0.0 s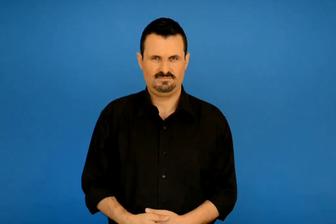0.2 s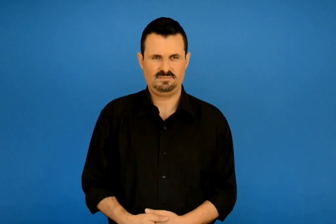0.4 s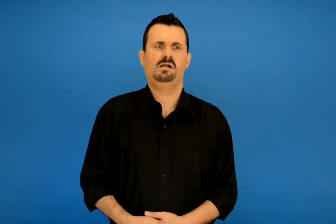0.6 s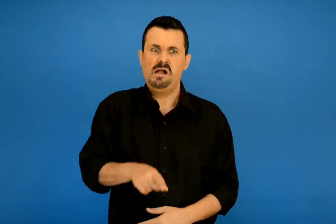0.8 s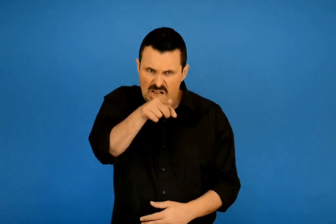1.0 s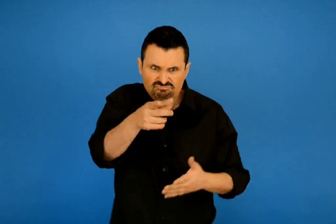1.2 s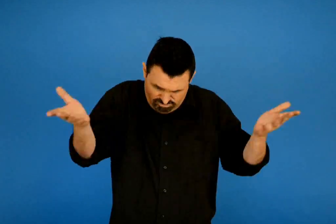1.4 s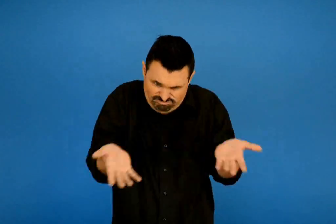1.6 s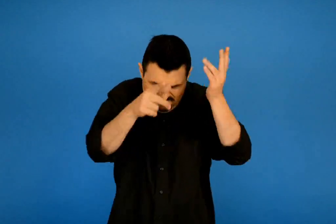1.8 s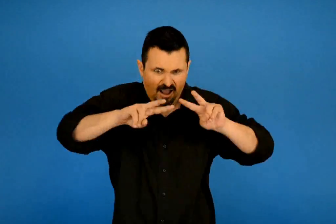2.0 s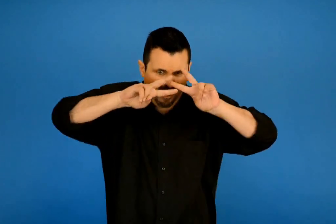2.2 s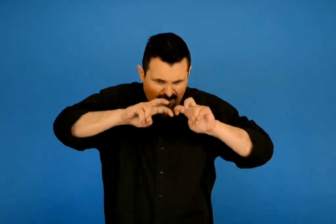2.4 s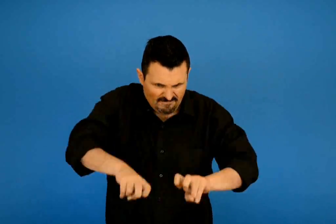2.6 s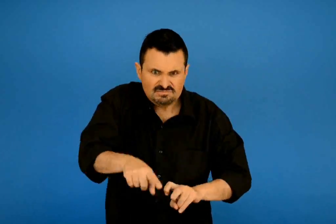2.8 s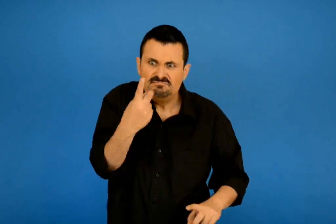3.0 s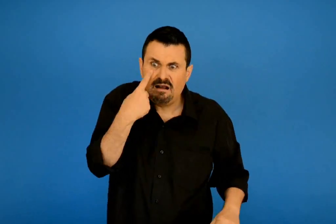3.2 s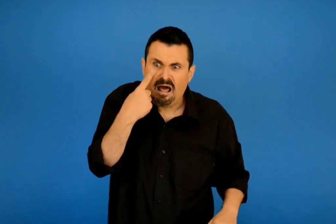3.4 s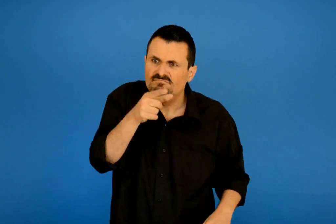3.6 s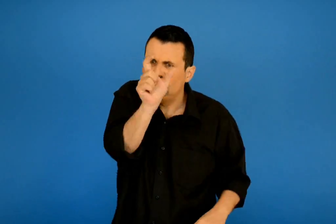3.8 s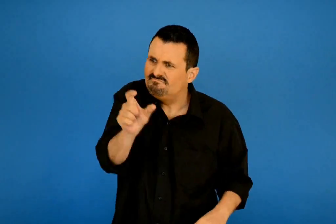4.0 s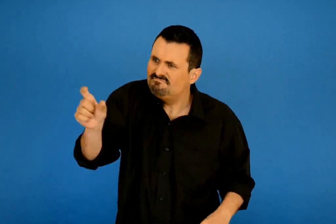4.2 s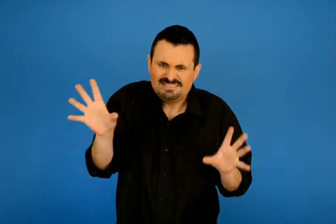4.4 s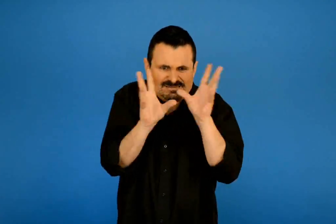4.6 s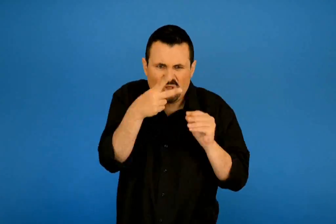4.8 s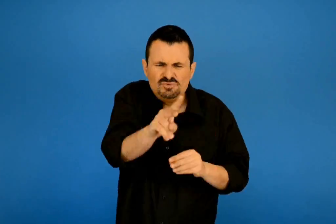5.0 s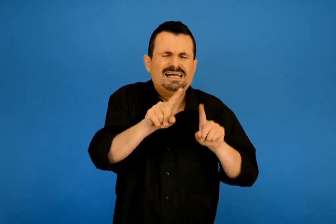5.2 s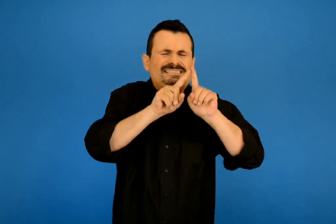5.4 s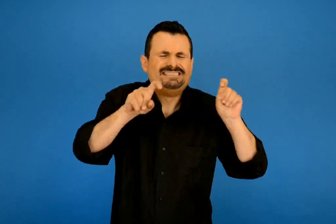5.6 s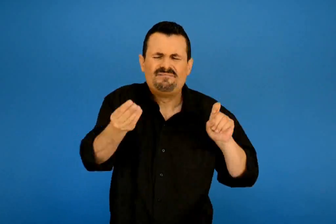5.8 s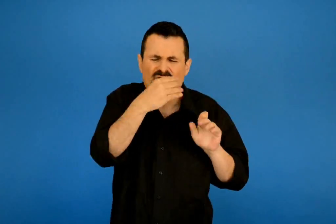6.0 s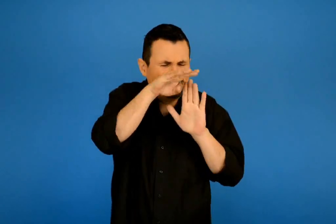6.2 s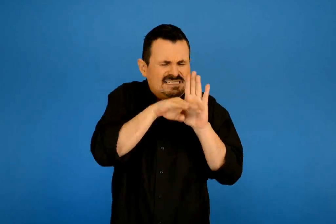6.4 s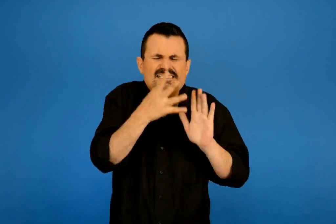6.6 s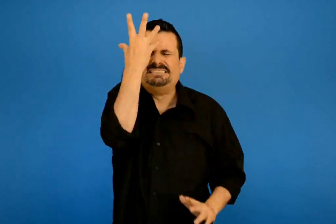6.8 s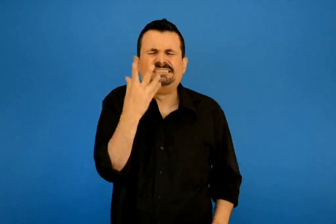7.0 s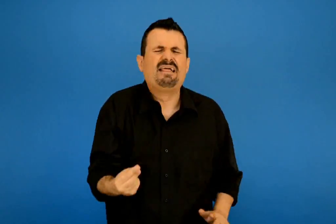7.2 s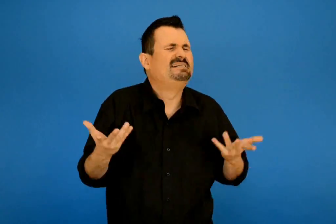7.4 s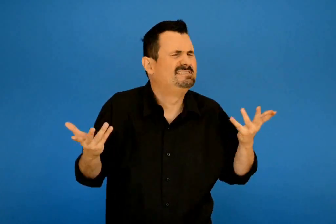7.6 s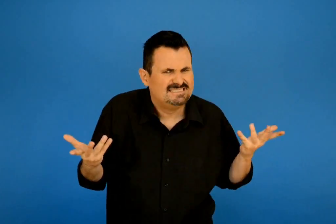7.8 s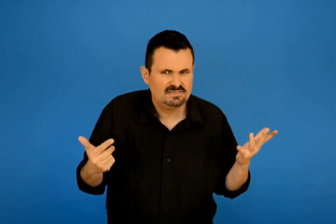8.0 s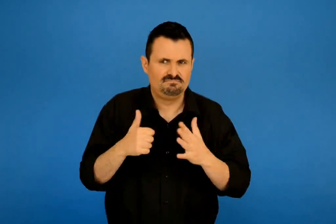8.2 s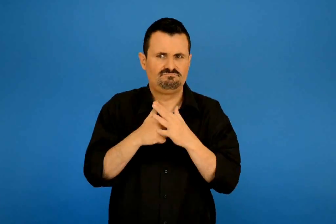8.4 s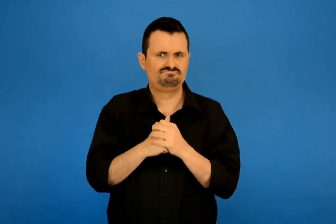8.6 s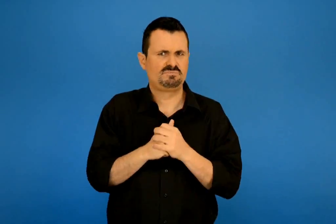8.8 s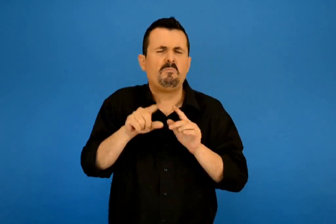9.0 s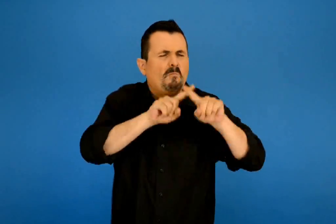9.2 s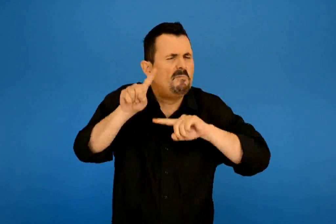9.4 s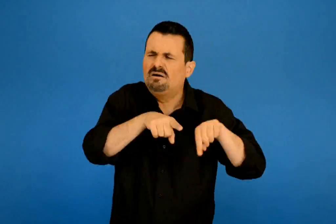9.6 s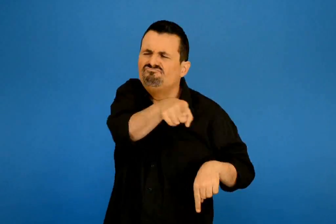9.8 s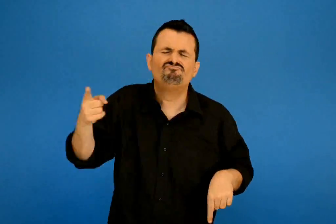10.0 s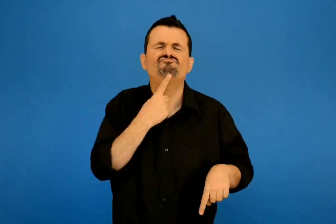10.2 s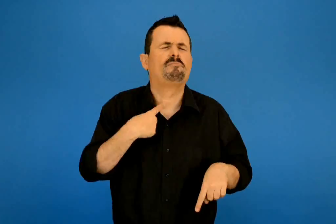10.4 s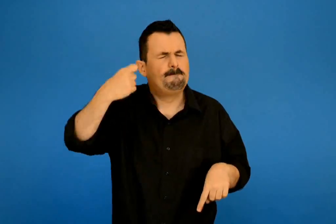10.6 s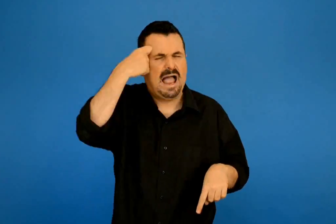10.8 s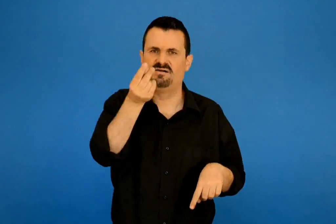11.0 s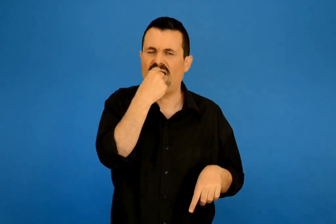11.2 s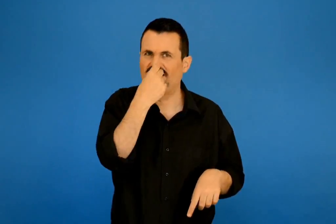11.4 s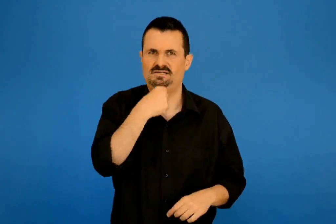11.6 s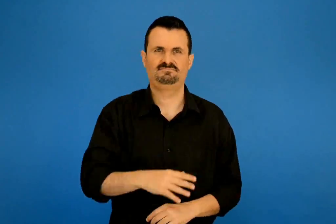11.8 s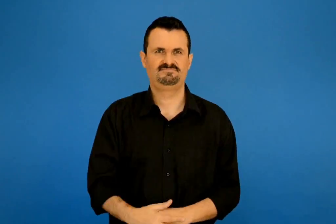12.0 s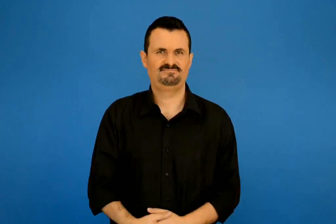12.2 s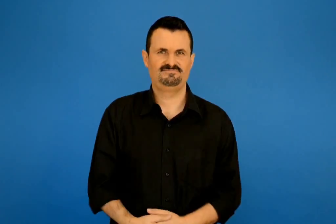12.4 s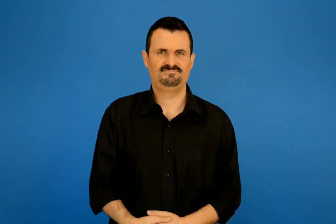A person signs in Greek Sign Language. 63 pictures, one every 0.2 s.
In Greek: γίνε ερευνητής για να δεις τις διατροφικές συνήθειες των συμμαθητών σου δηλαδή ποιες τροφές τους αρέσουν
